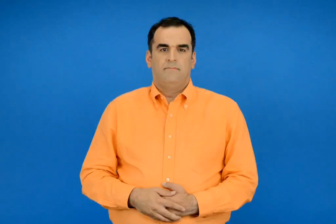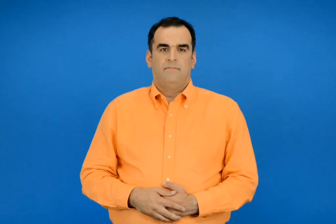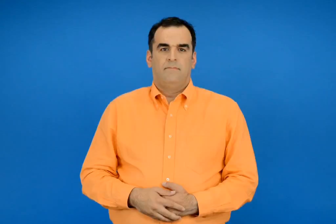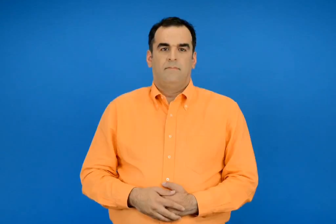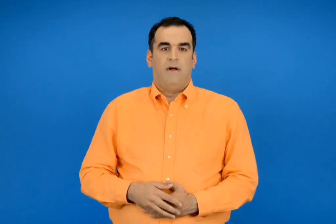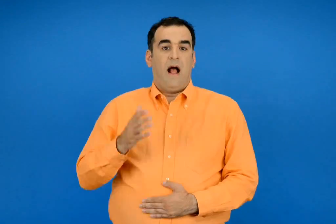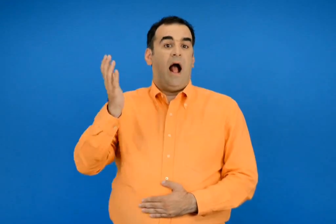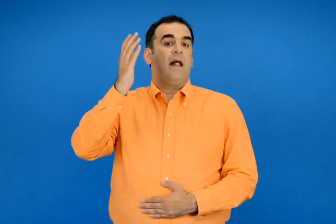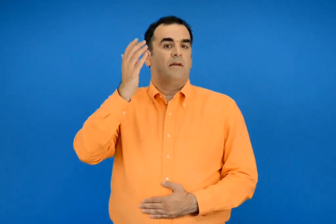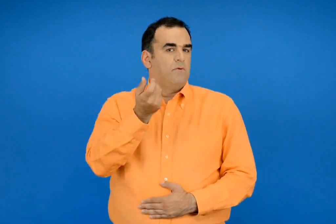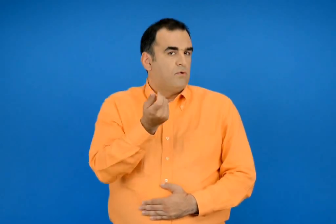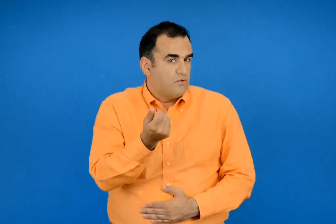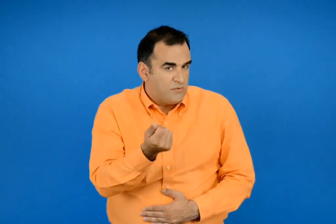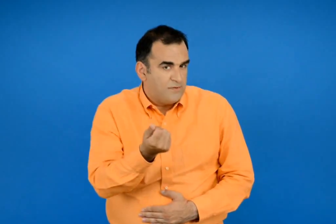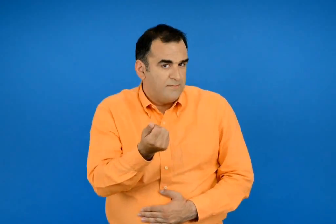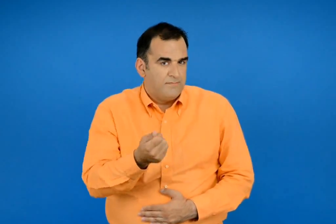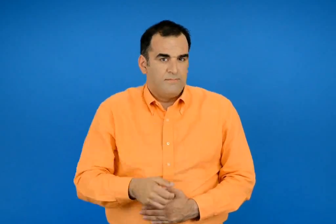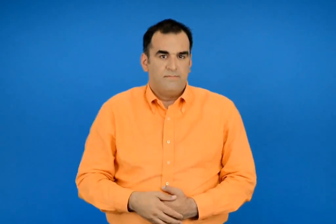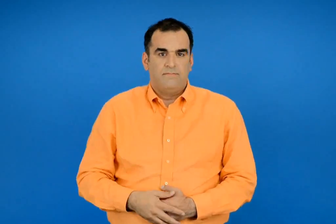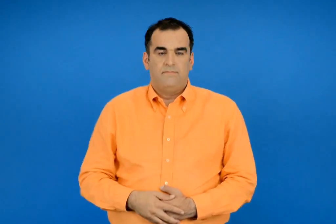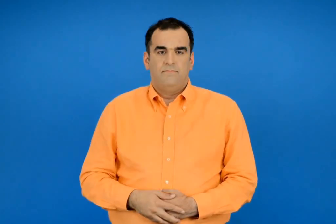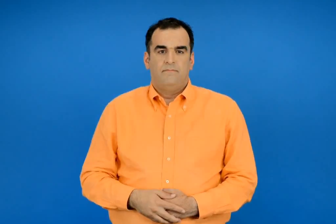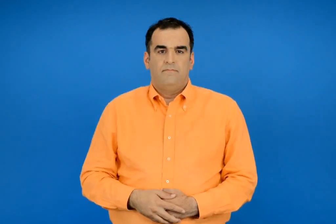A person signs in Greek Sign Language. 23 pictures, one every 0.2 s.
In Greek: αν κοστίζουν
